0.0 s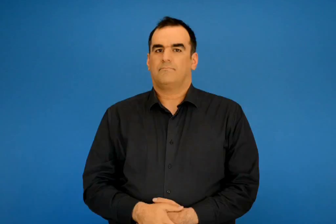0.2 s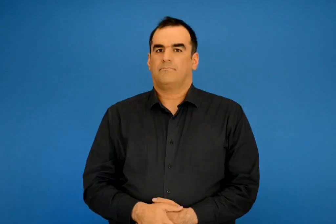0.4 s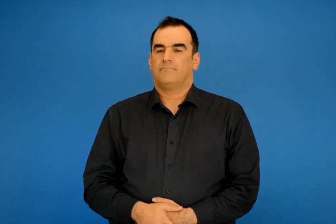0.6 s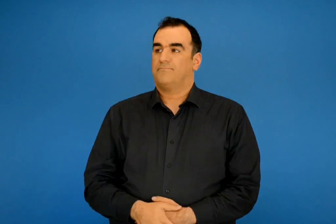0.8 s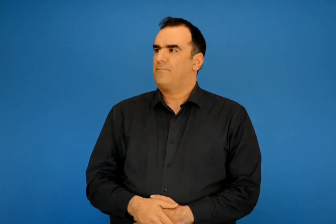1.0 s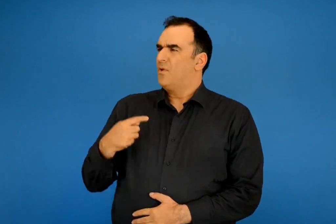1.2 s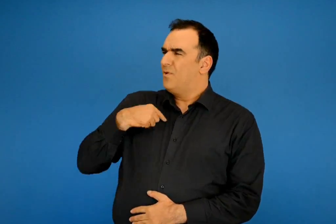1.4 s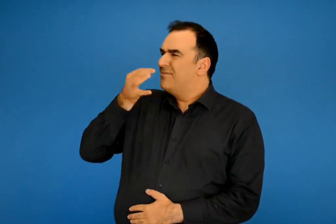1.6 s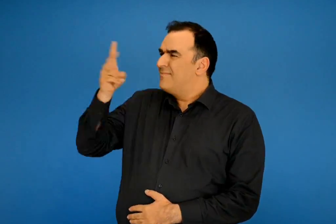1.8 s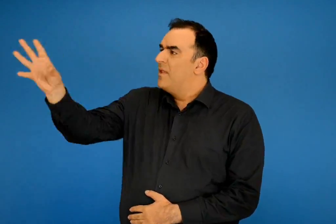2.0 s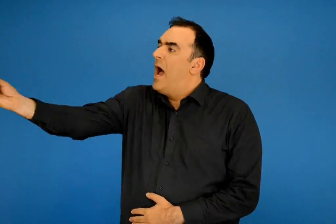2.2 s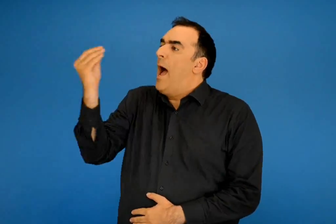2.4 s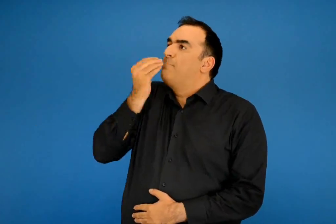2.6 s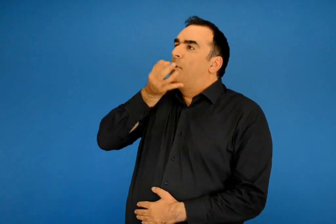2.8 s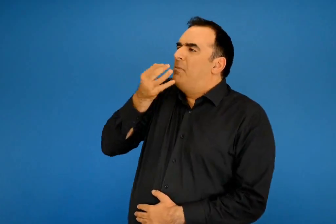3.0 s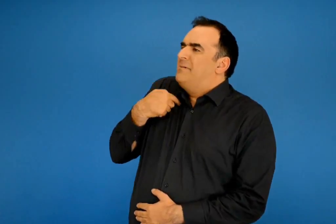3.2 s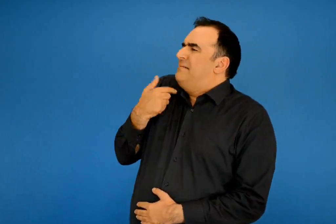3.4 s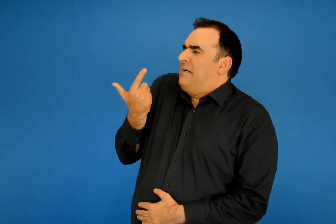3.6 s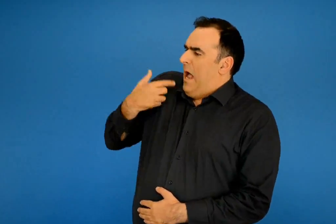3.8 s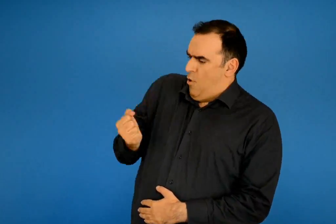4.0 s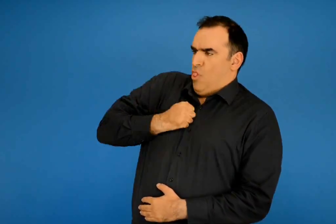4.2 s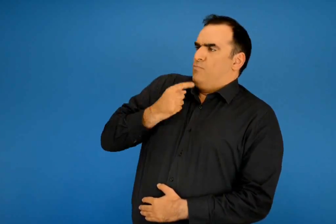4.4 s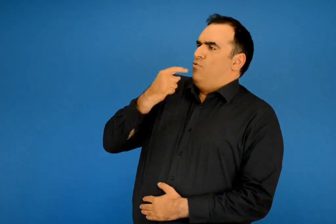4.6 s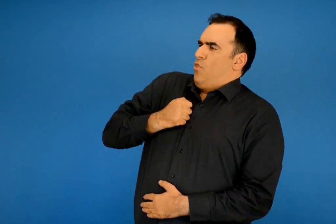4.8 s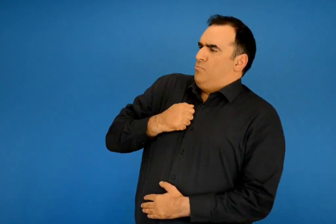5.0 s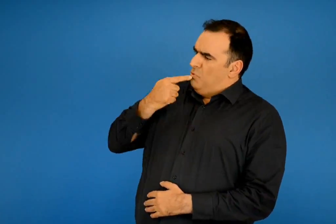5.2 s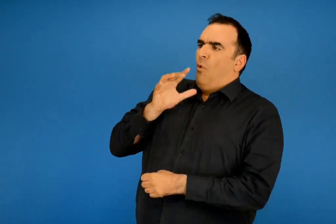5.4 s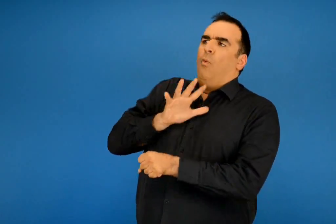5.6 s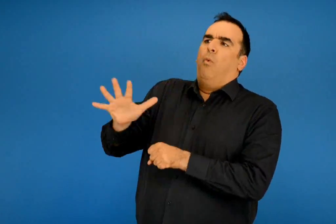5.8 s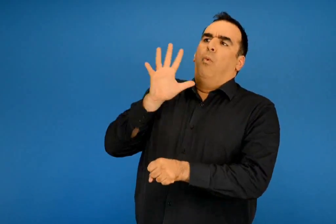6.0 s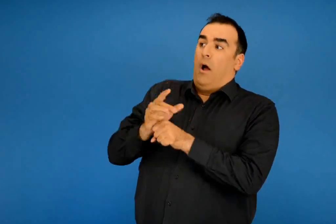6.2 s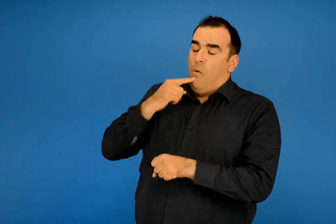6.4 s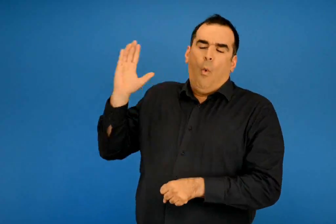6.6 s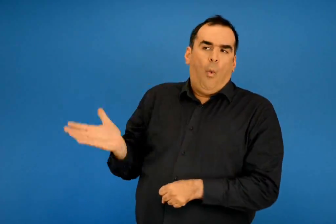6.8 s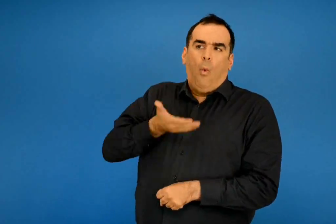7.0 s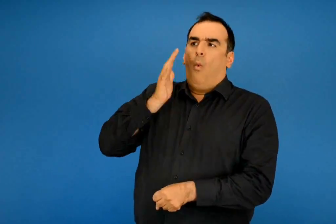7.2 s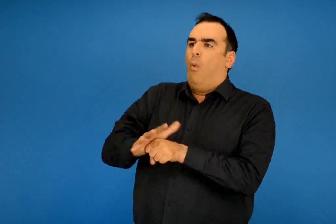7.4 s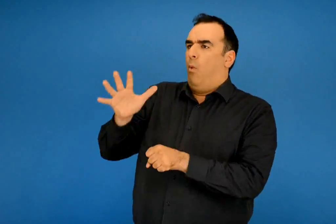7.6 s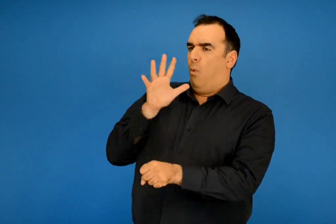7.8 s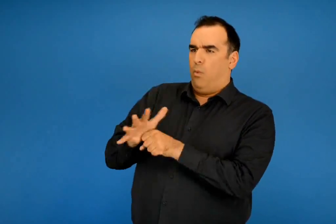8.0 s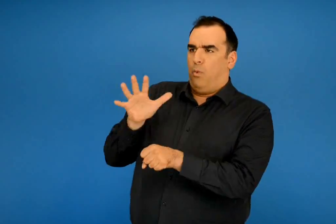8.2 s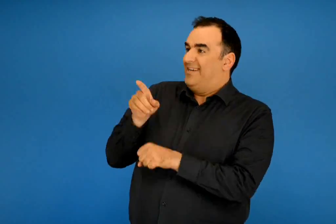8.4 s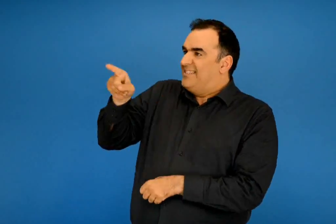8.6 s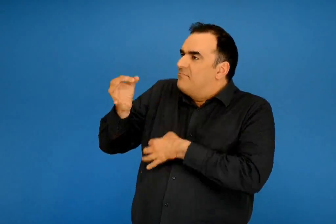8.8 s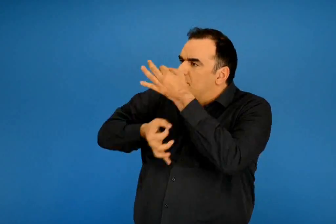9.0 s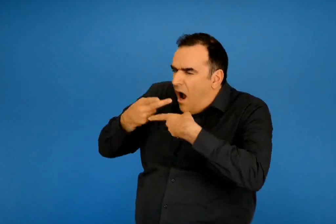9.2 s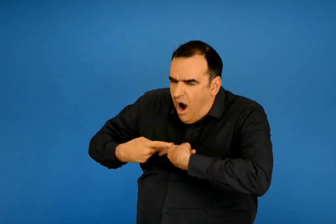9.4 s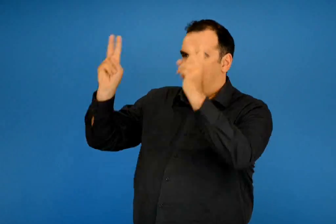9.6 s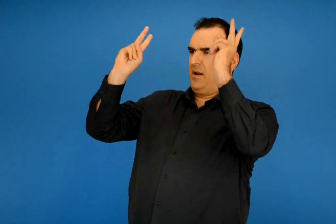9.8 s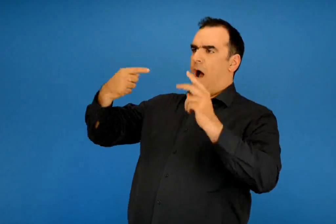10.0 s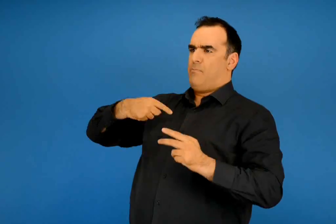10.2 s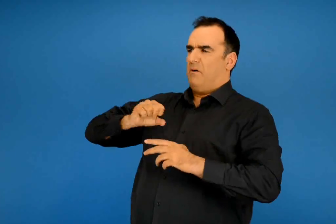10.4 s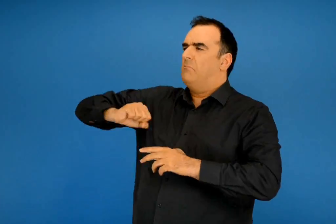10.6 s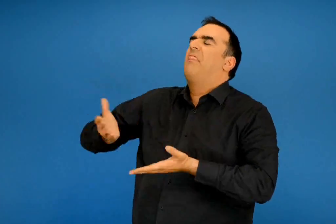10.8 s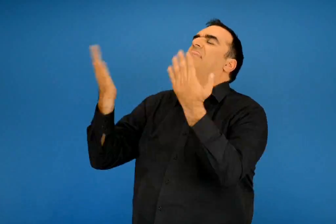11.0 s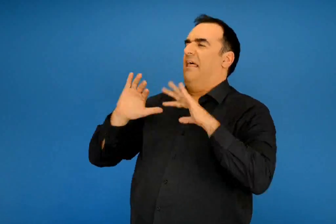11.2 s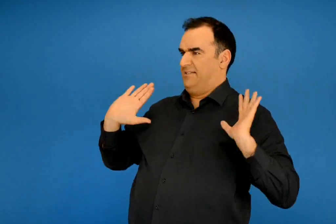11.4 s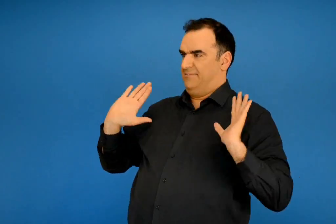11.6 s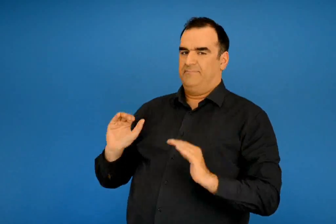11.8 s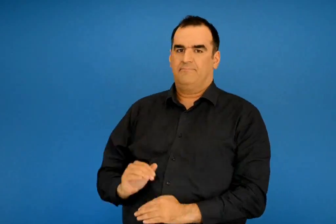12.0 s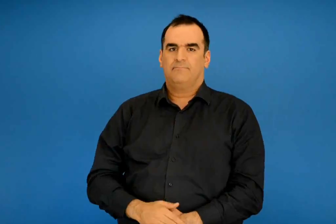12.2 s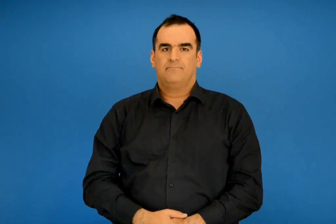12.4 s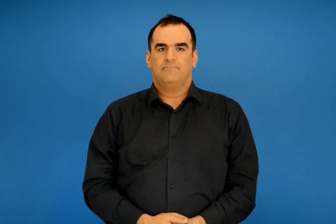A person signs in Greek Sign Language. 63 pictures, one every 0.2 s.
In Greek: τι να την κάνω τη μιλιά σου λάμπη μου ; η δική μου με φτάνει και με παραφτάνει μίλα ελεύθερα δεν έχεις τίποτα να φοβηθείς από μένα
